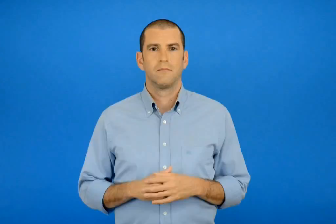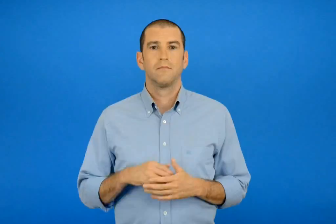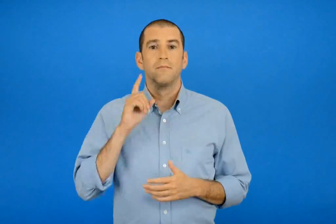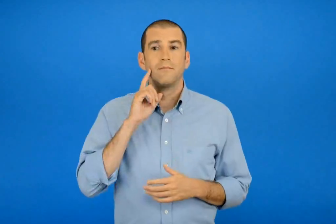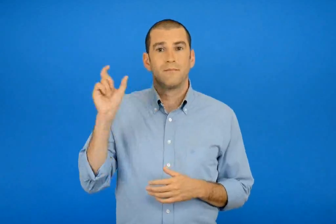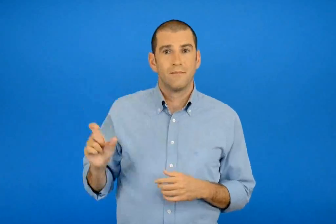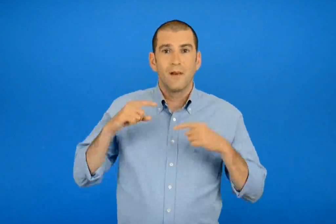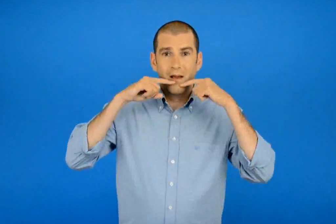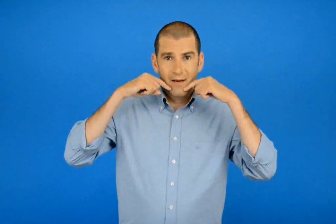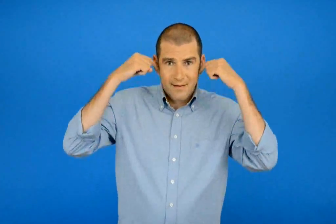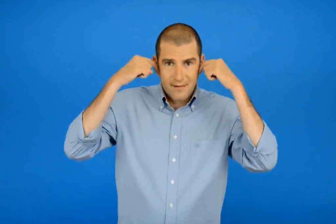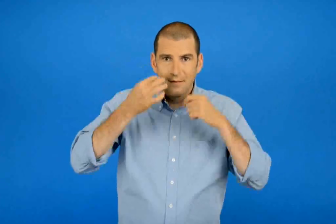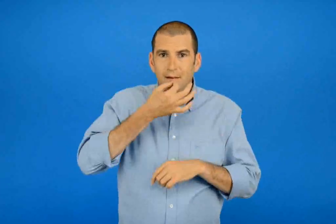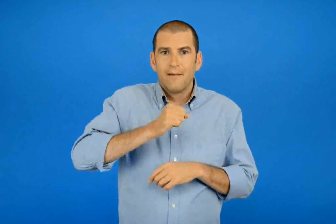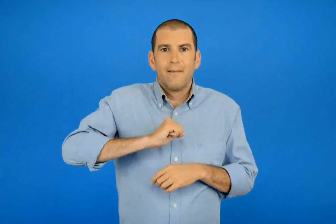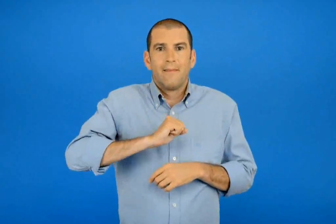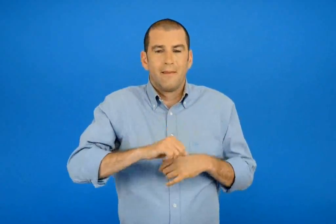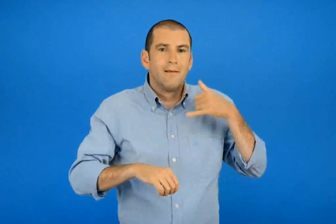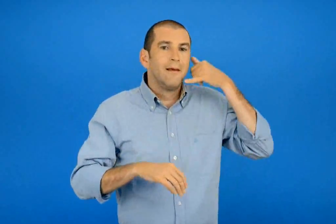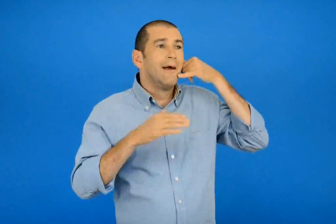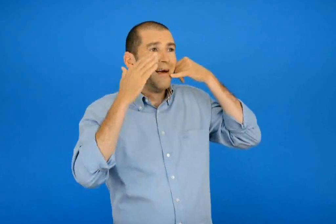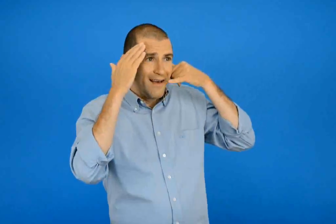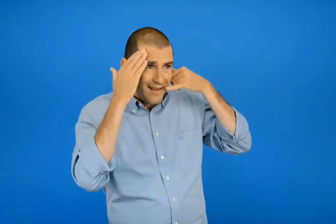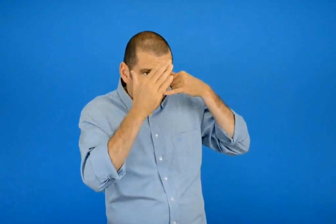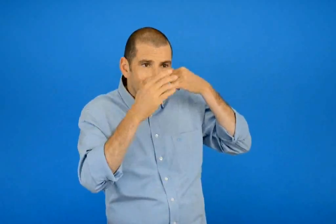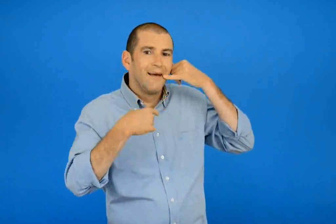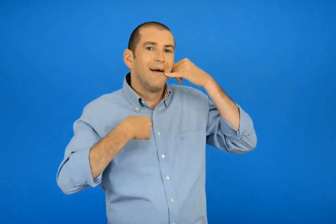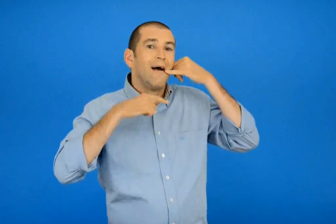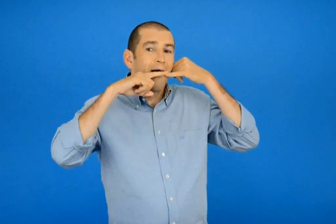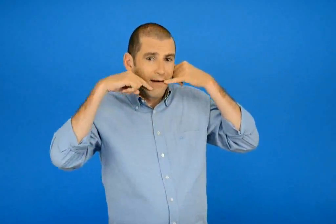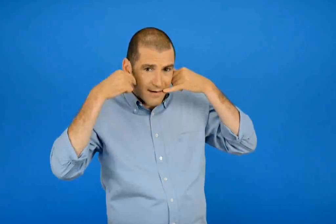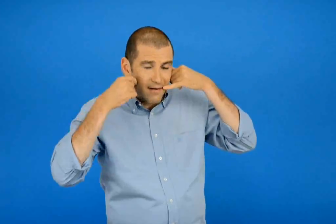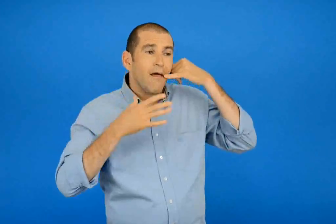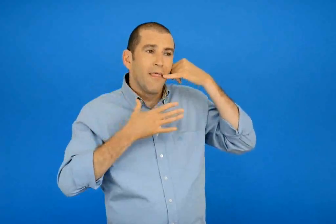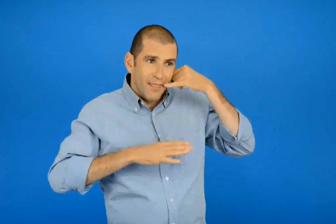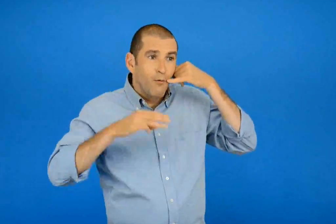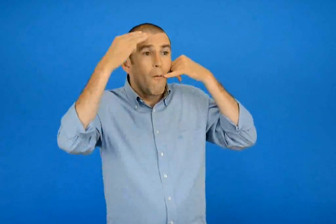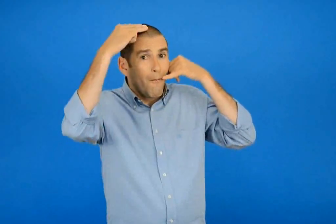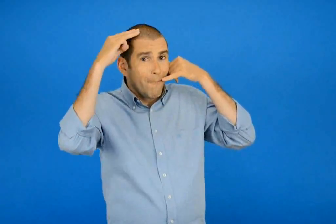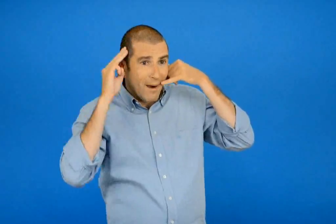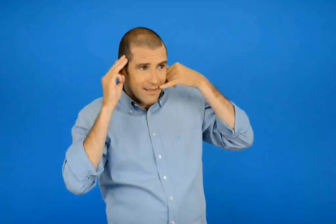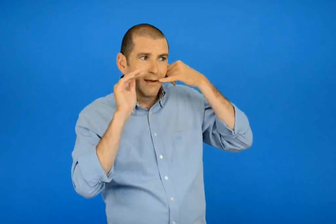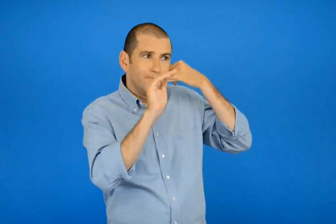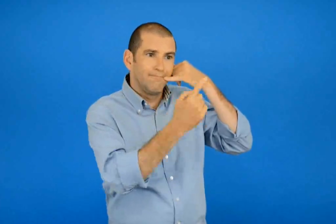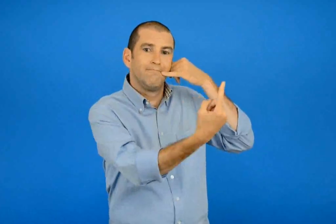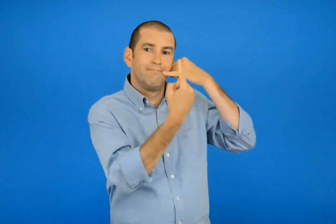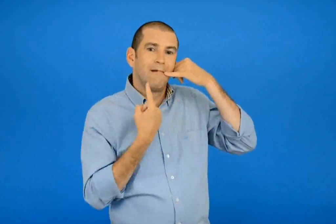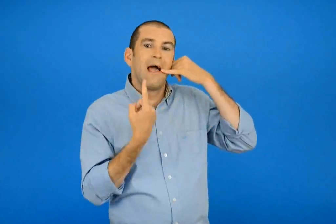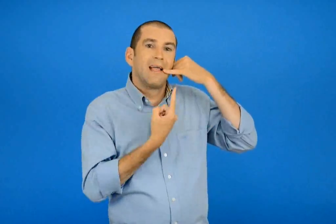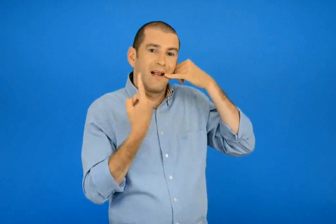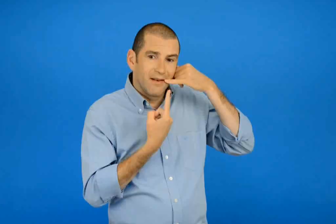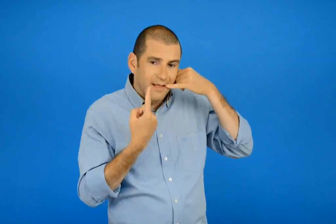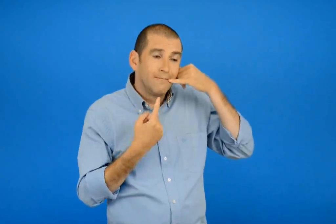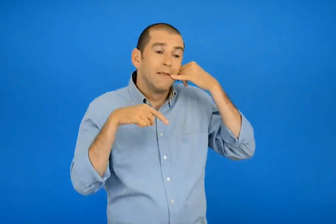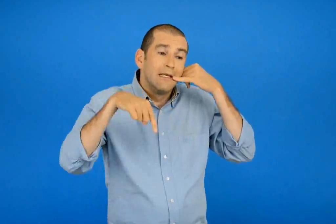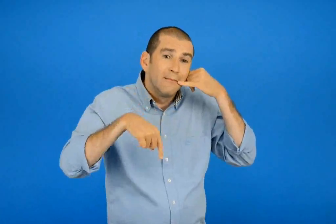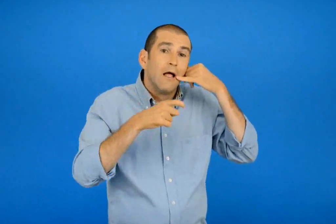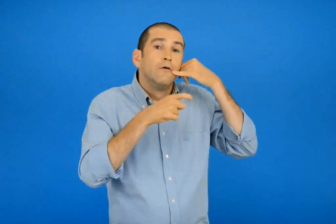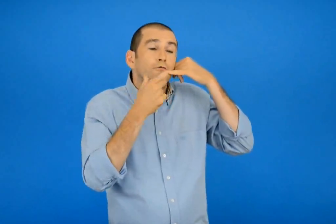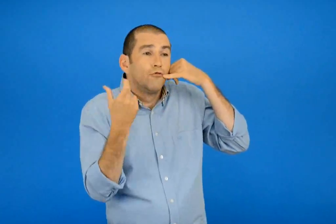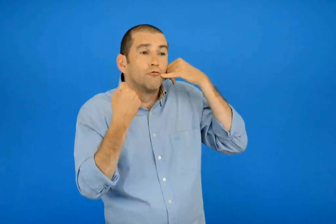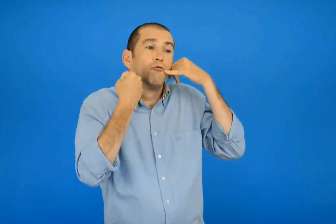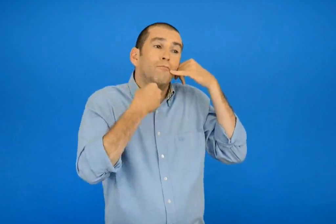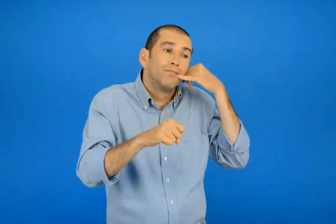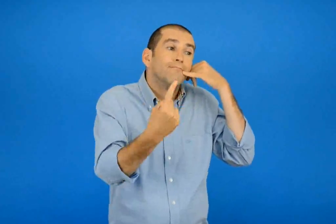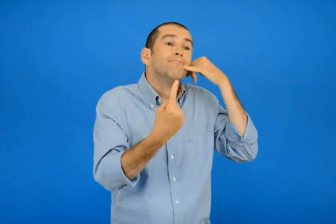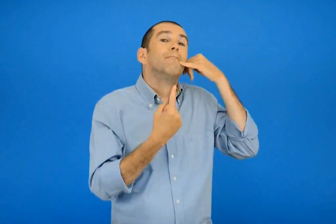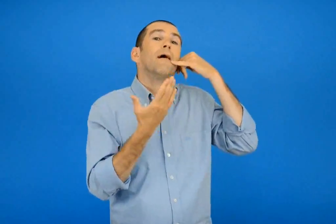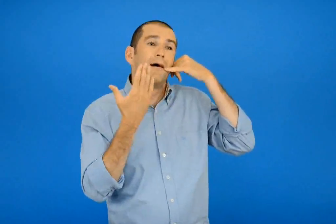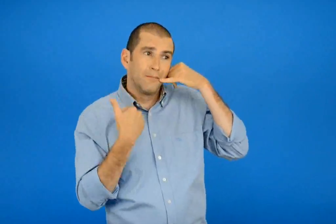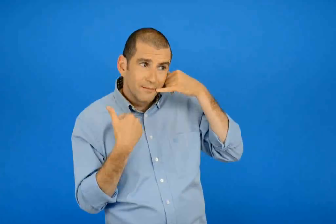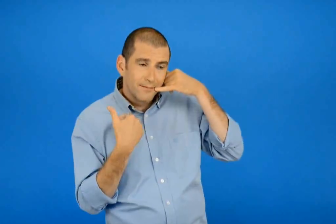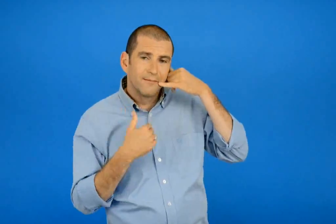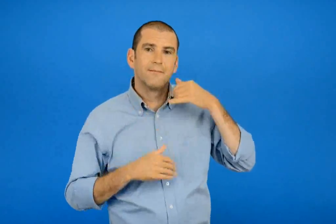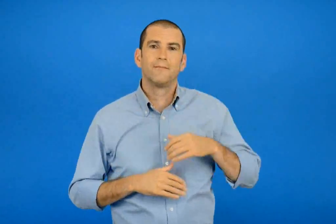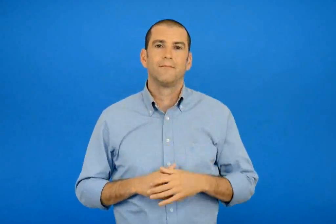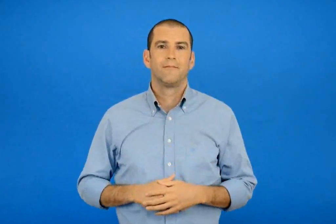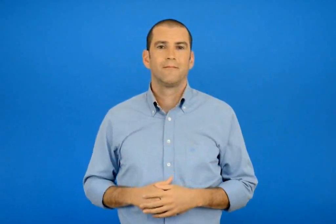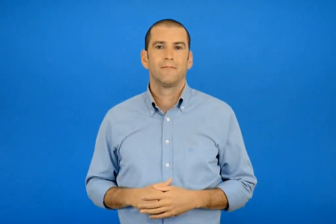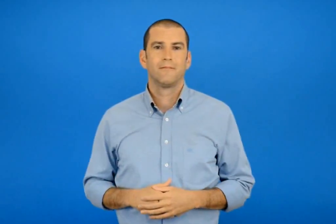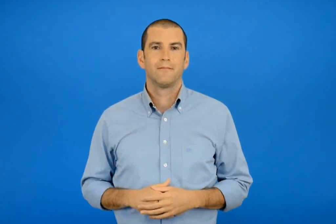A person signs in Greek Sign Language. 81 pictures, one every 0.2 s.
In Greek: γειά σας είμαι η χαρά θέλω να καλέσω τη μαρία στα γενέθλια μου είπε η χαρά με δισταγμό δεν ήρθε στο σχολείο και δεν
